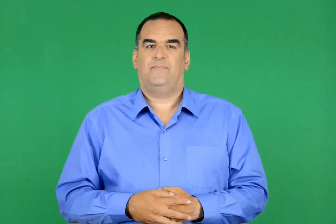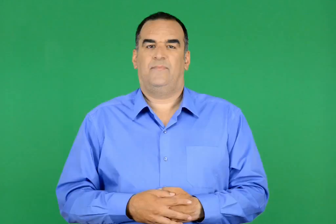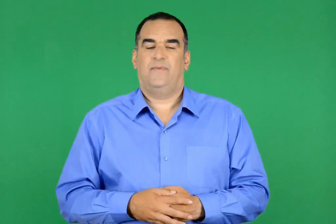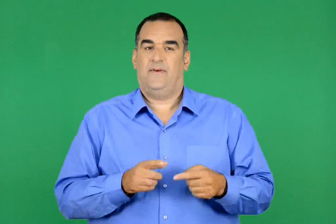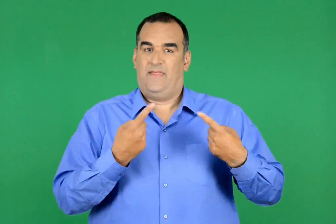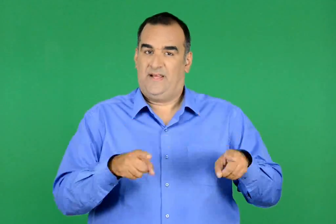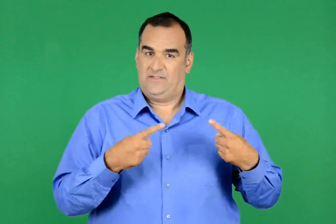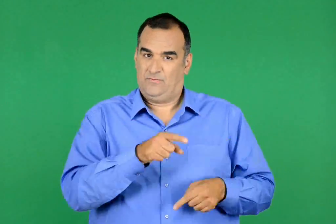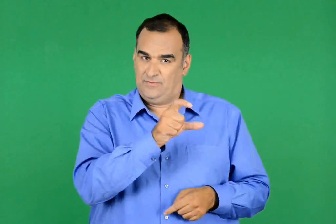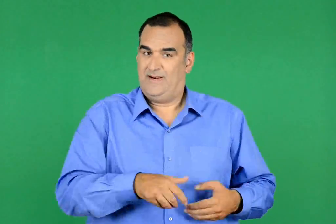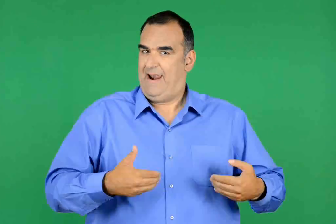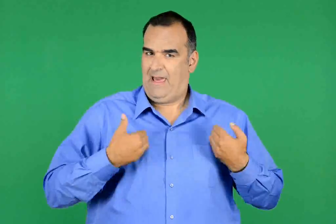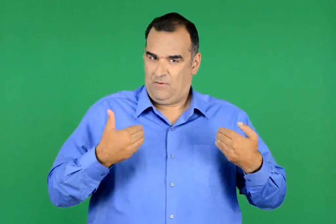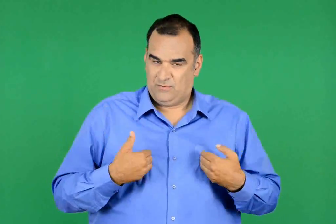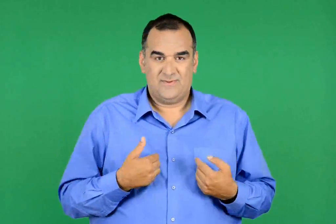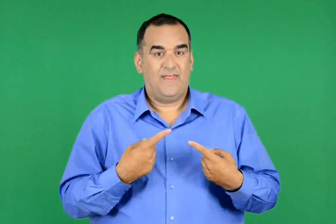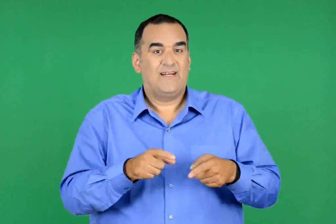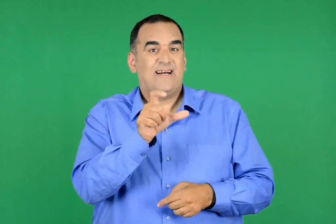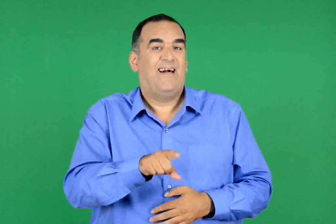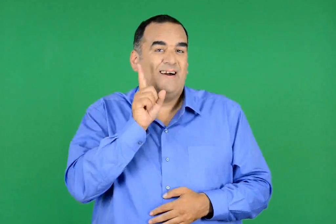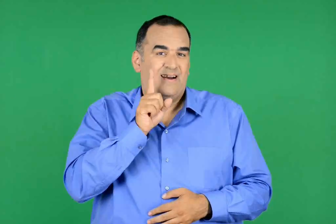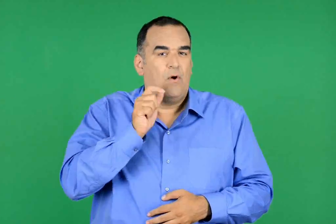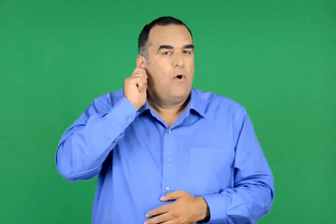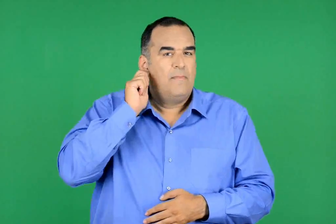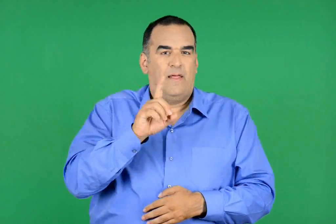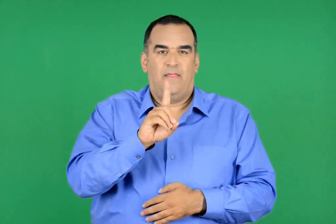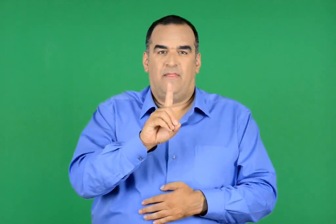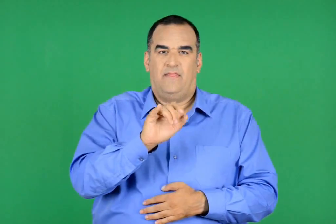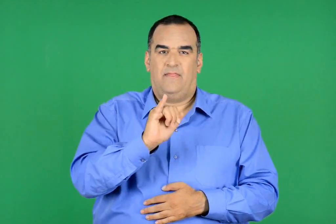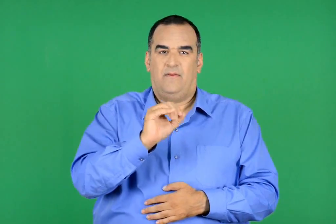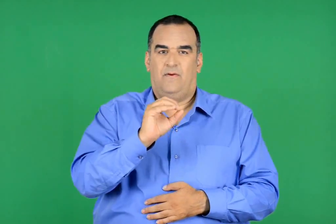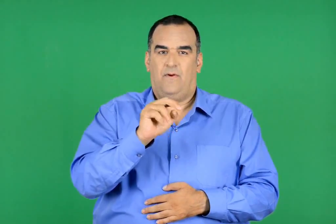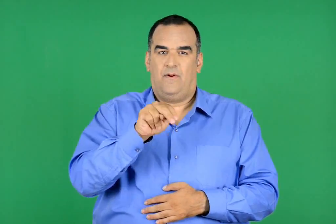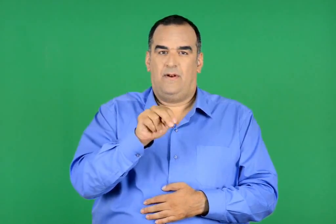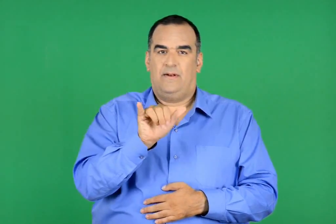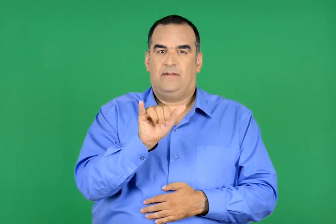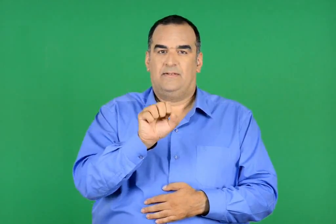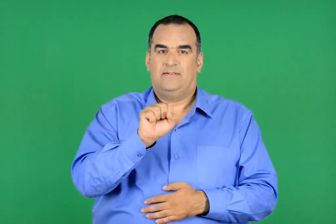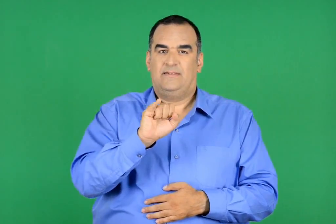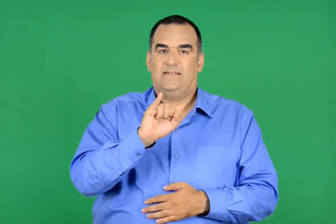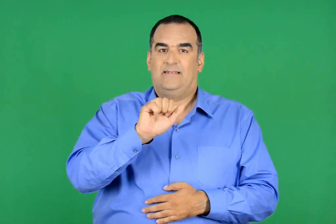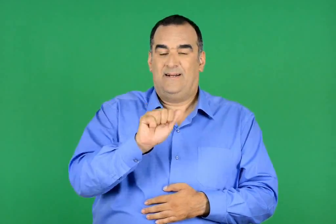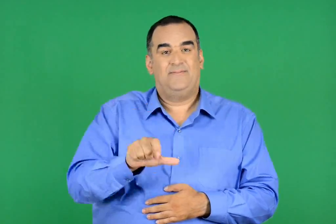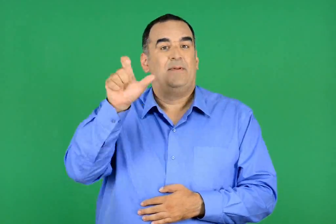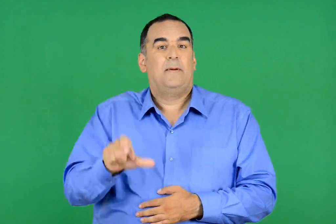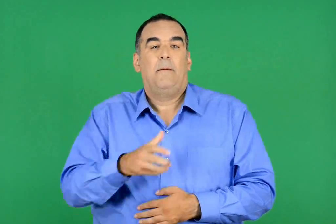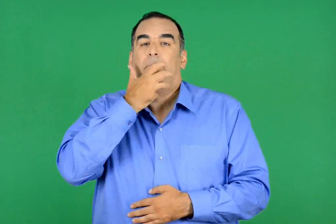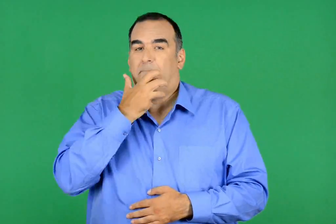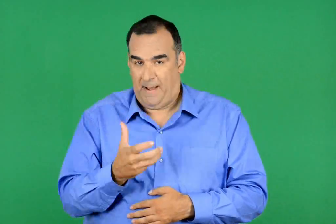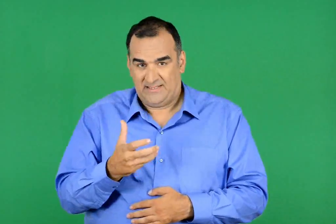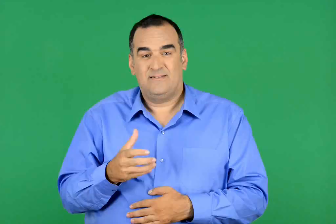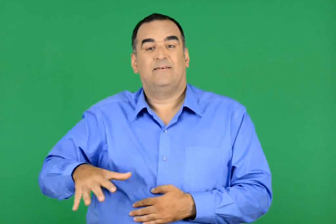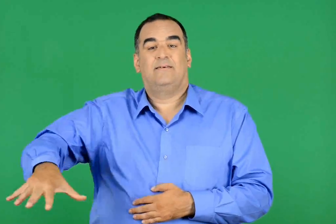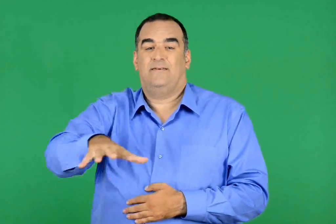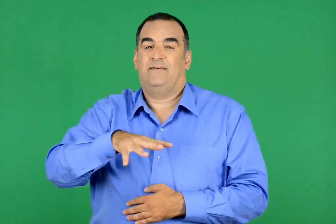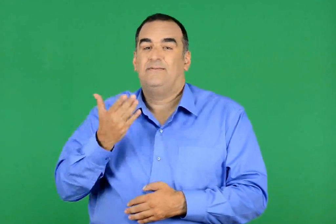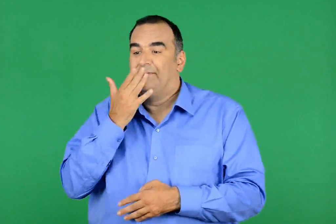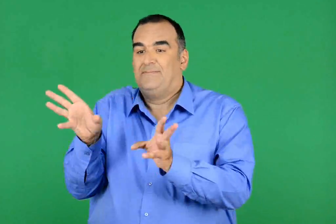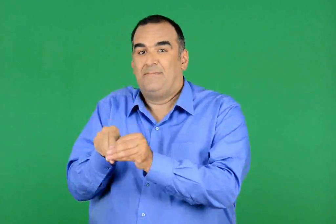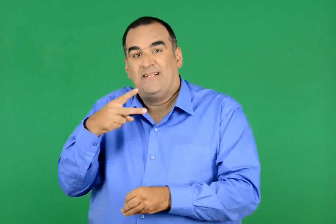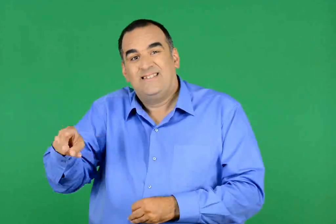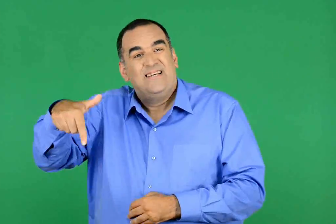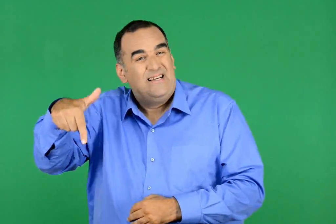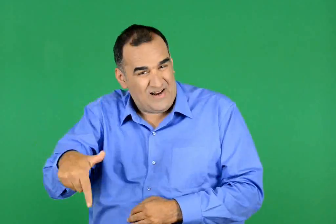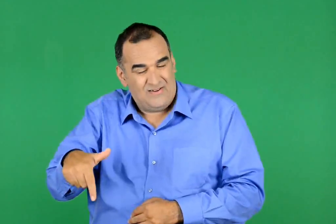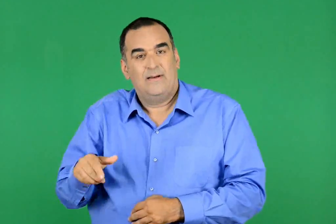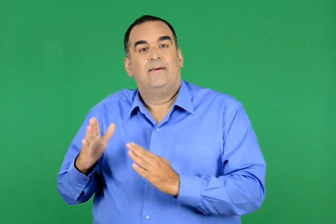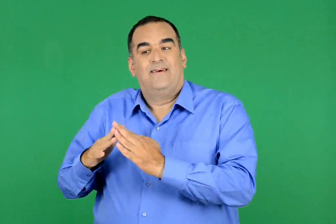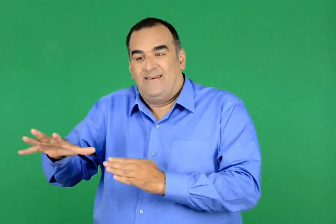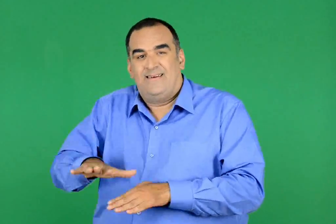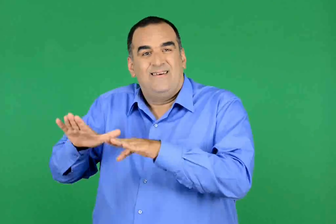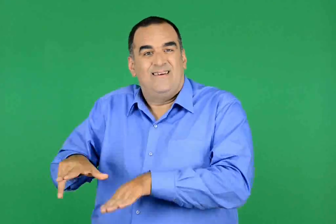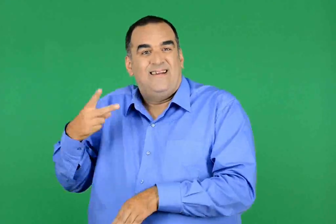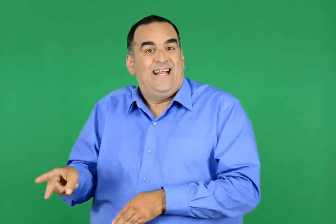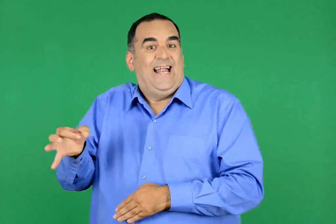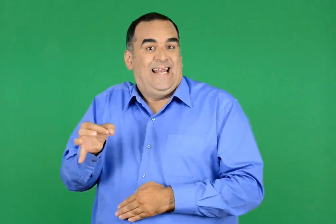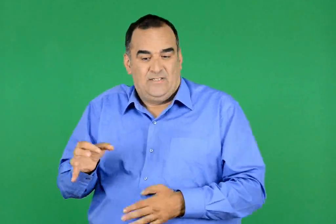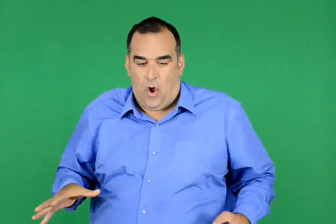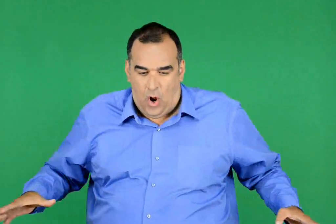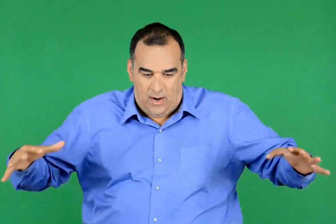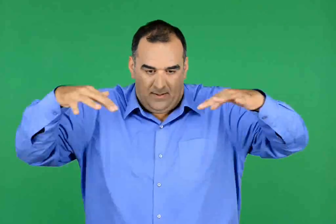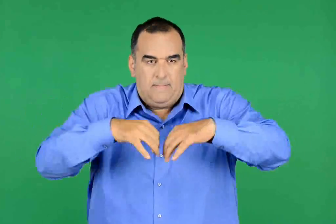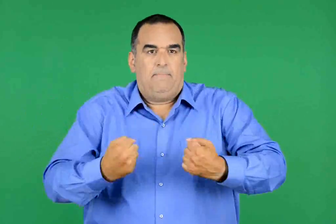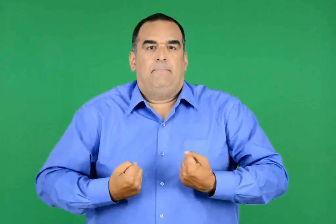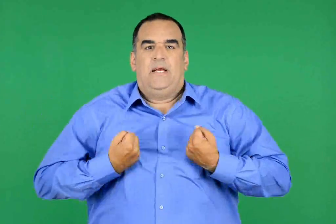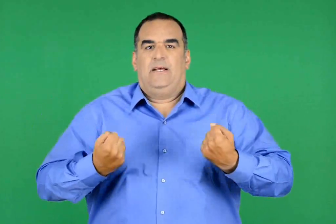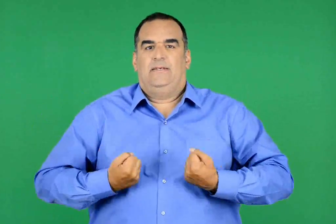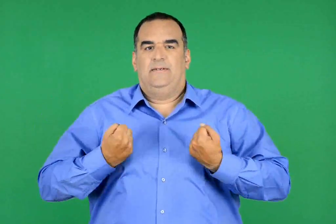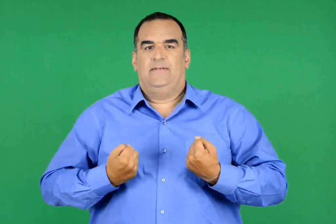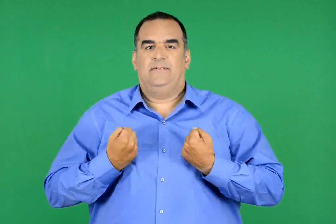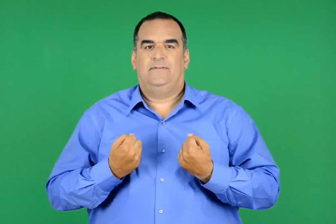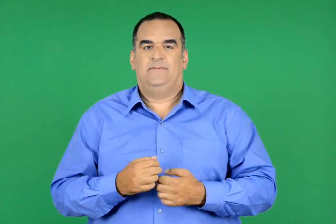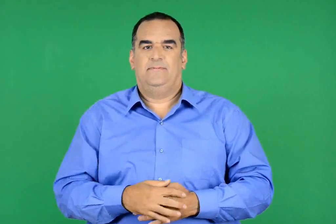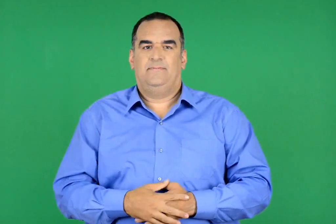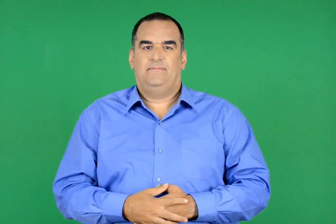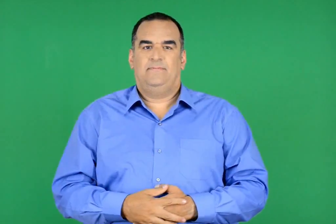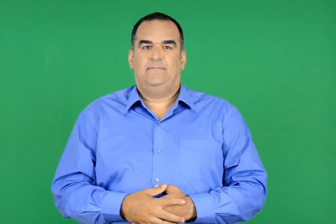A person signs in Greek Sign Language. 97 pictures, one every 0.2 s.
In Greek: μαζί του πρωταγωνιστούν ένας νέος δάσκαλος , η κυρία διονυσία που είναι δασκάλα , ένας παπάς συµµετέχουν και πολλοί συµµαθητές του γιωργαρέλου και οι κάτοικοι του νησιού τους
